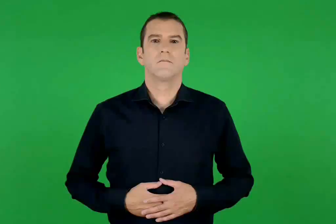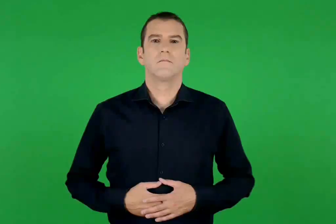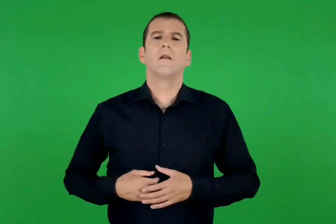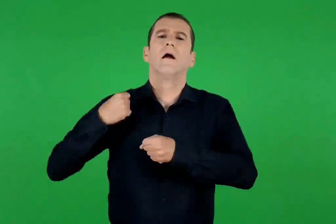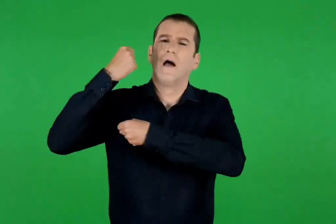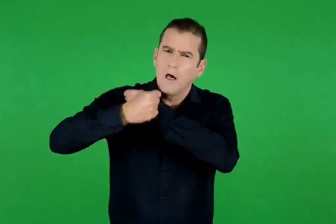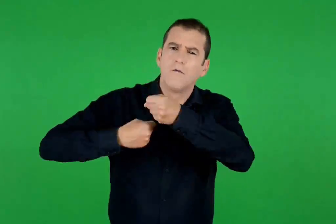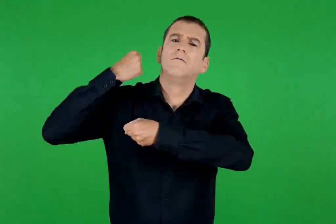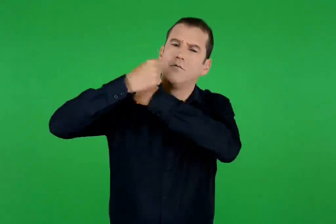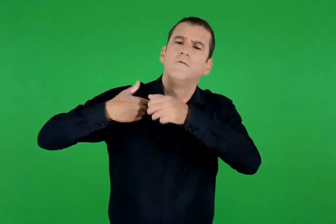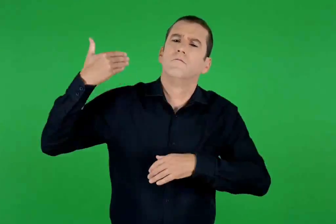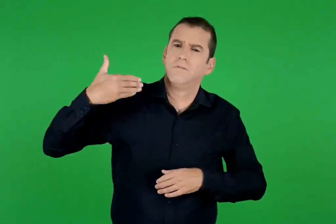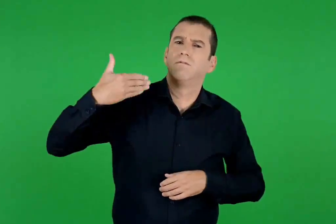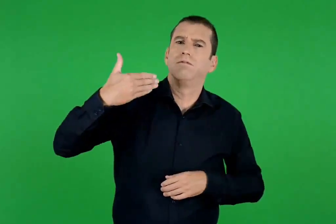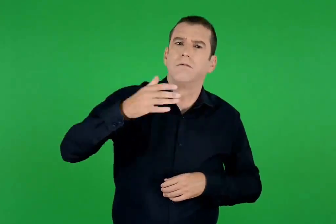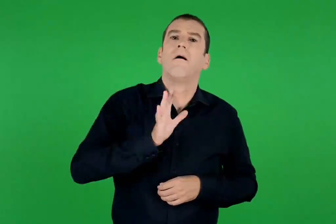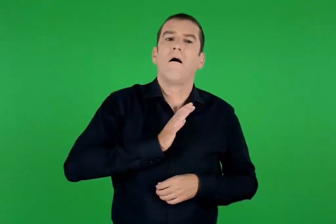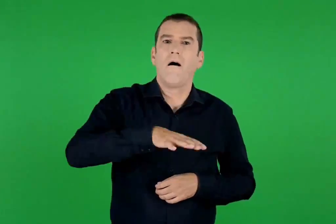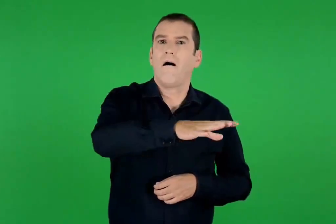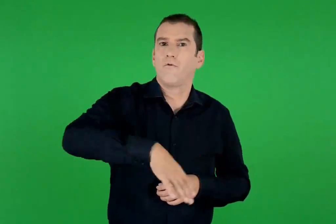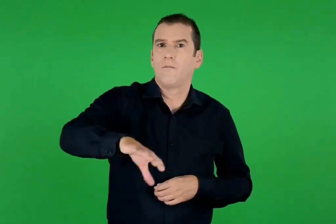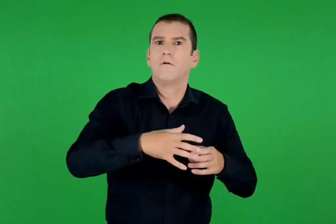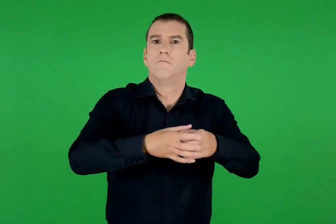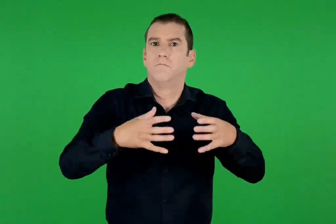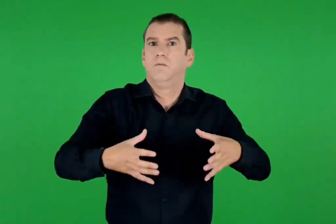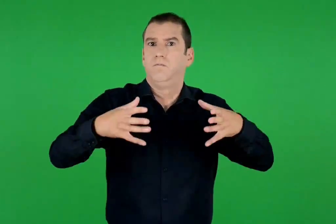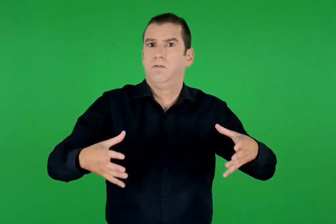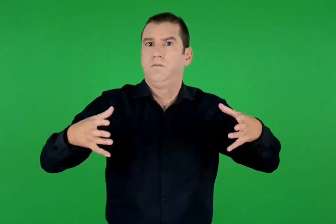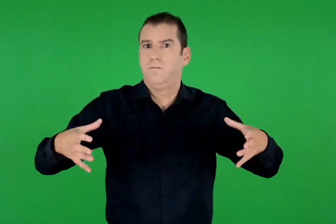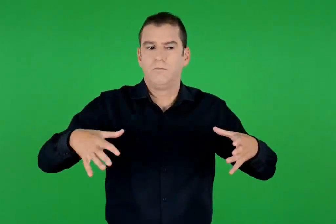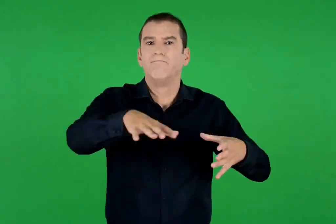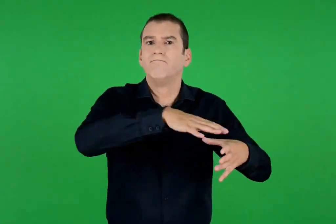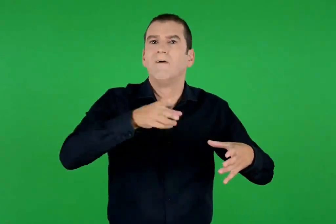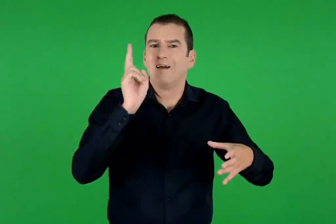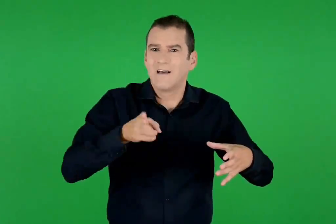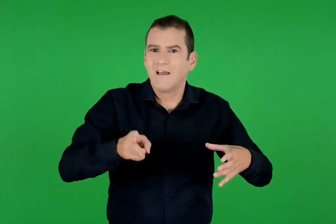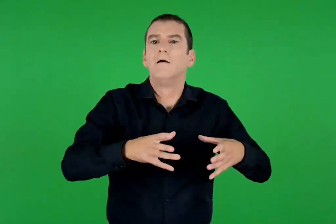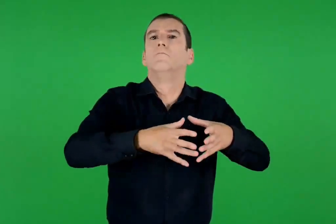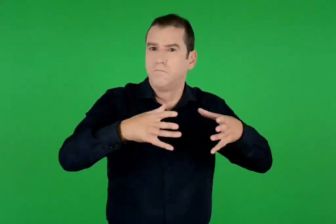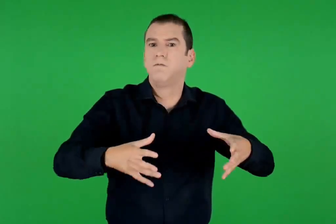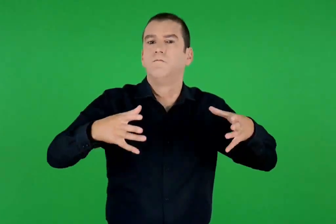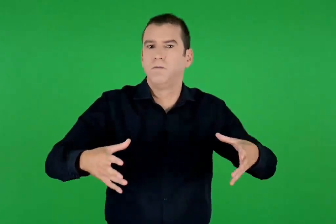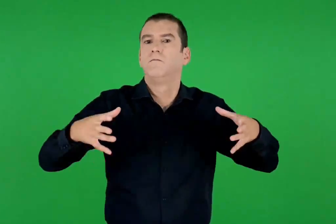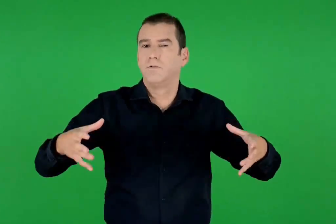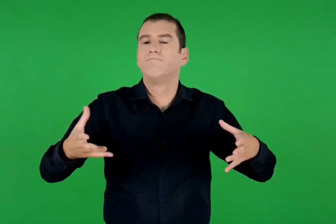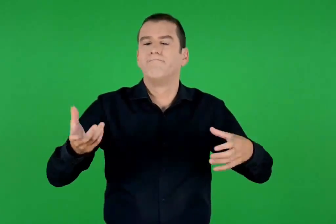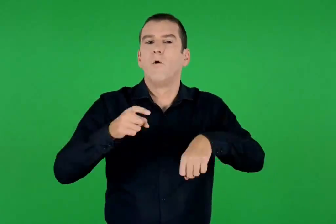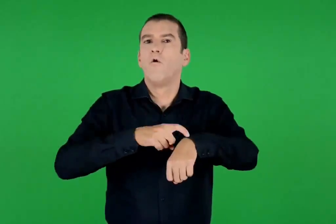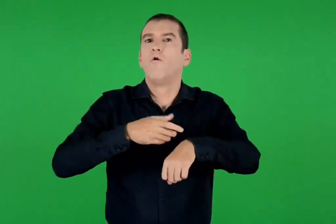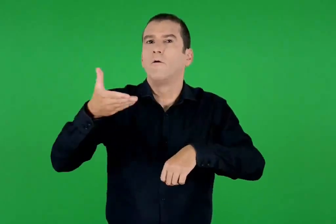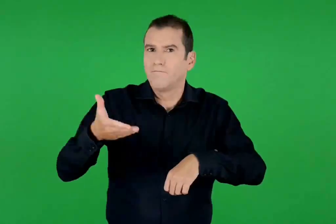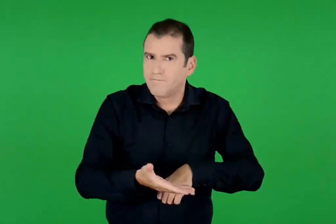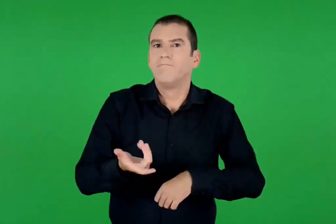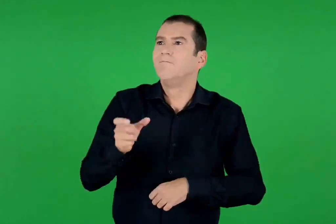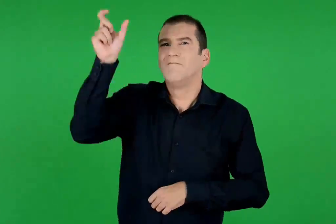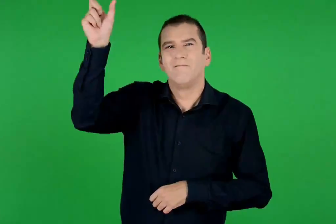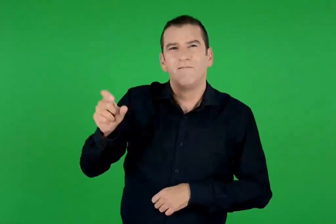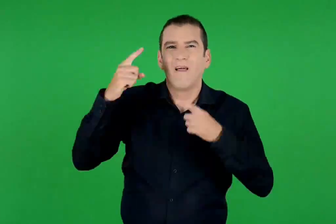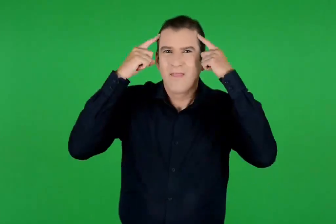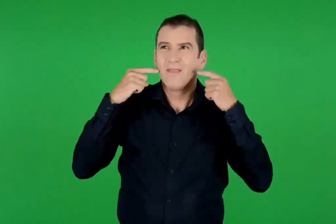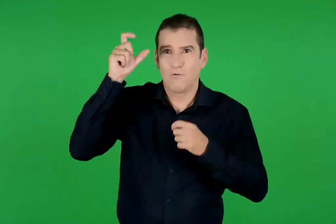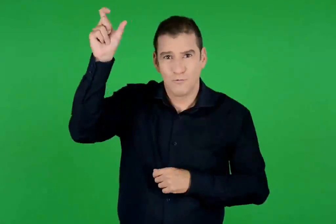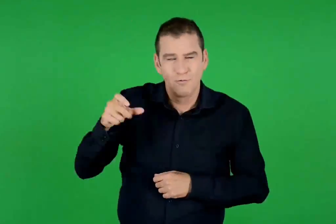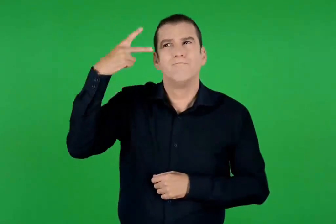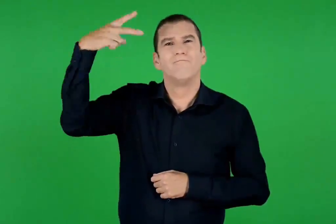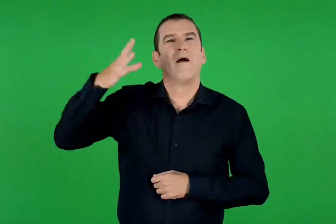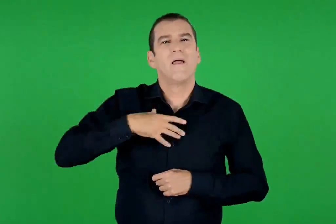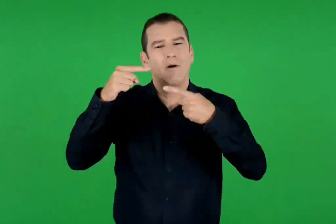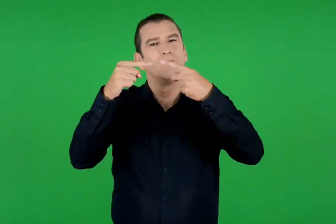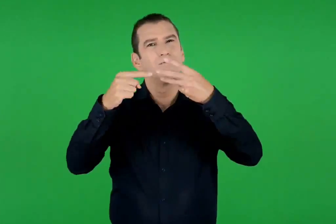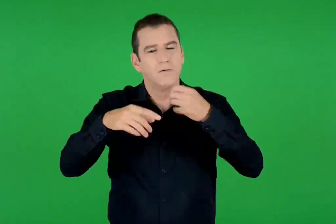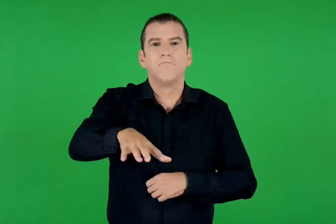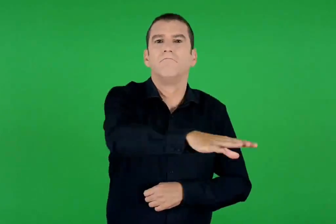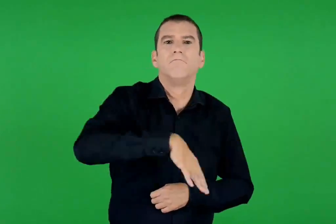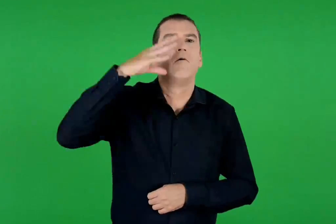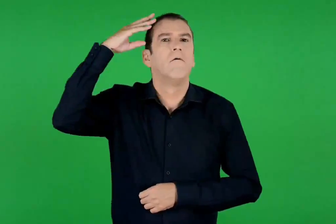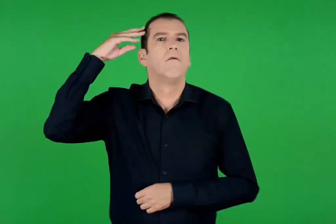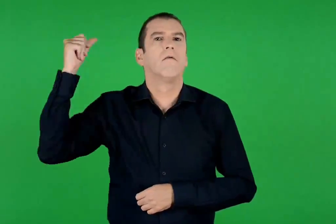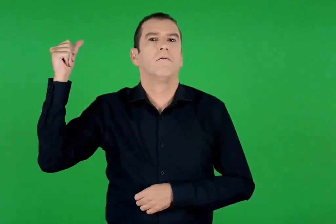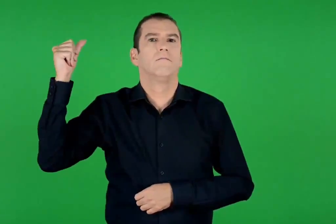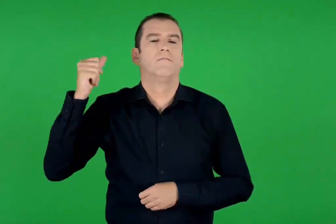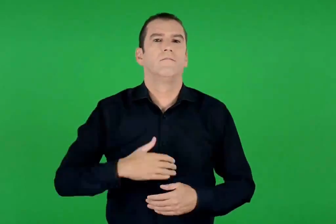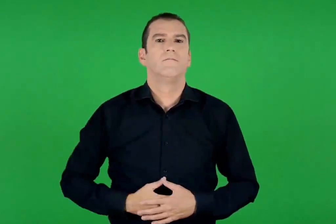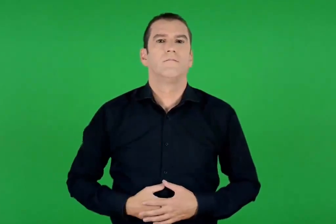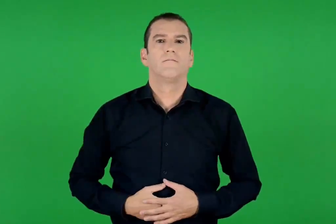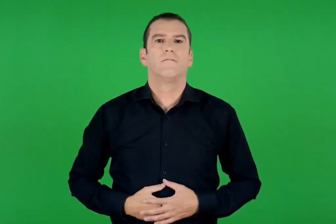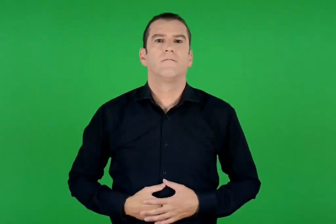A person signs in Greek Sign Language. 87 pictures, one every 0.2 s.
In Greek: πέρασαν οι αιώνες κι όλο και γίνονταν οι άνθρωποι πιο πολλοί. μαζί με αυτούς αυξανόταν και η κακία τους. ήρθε εποχή που είχαν ξεχάσει ολότελα τον θεό και το θέλημά του
